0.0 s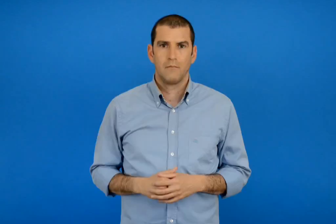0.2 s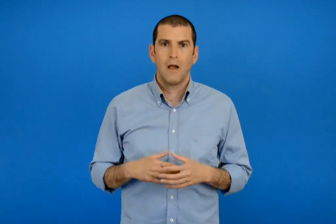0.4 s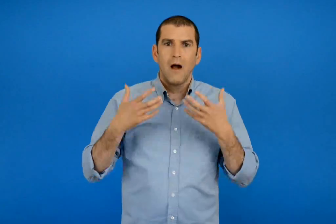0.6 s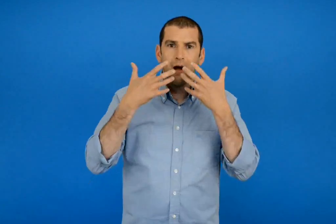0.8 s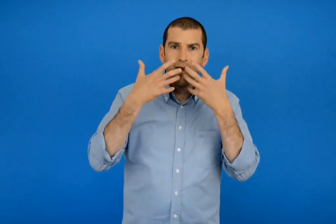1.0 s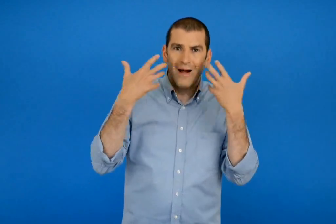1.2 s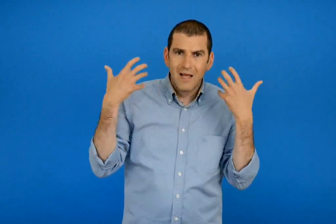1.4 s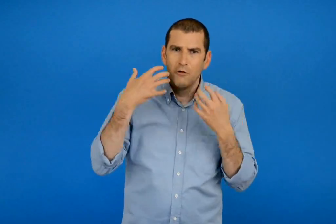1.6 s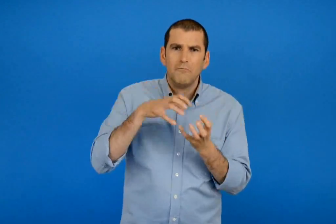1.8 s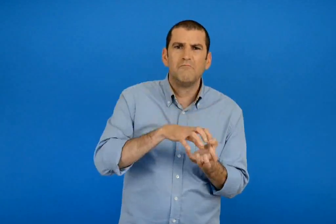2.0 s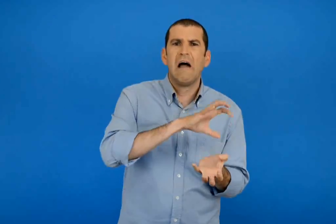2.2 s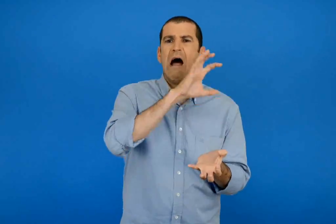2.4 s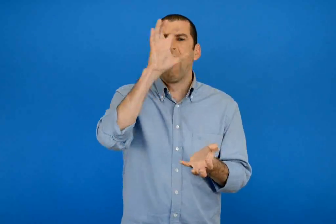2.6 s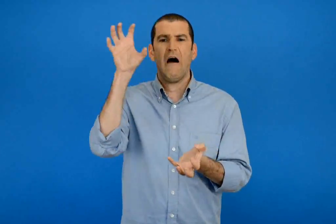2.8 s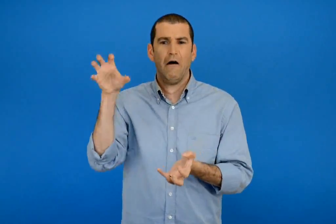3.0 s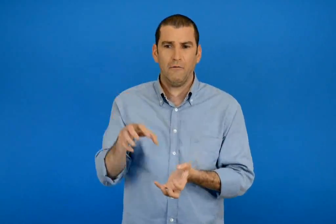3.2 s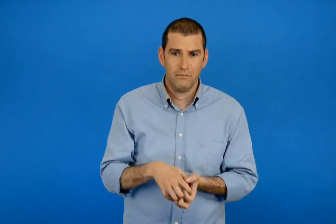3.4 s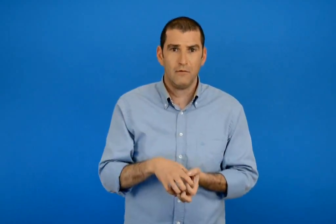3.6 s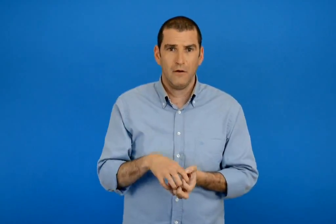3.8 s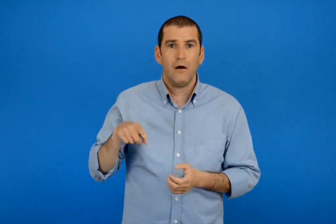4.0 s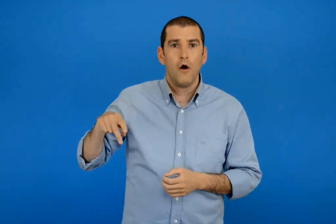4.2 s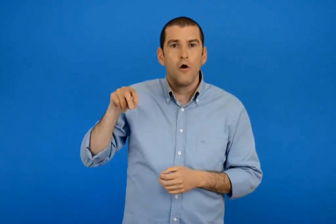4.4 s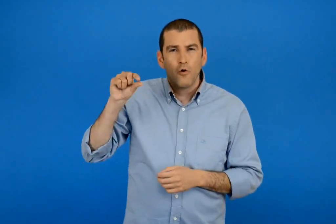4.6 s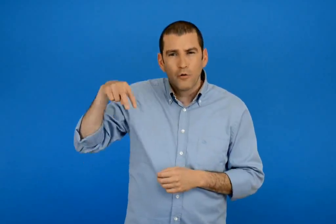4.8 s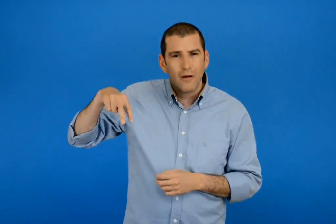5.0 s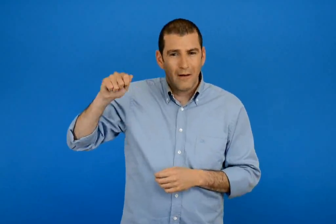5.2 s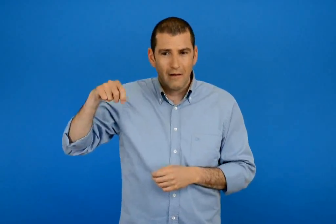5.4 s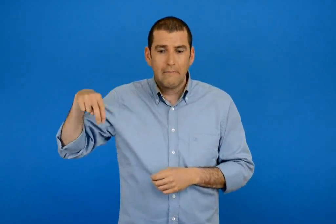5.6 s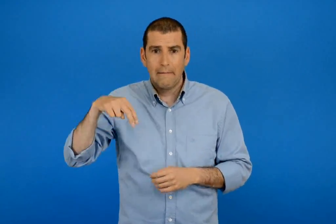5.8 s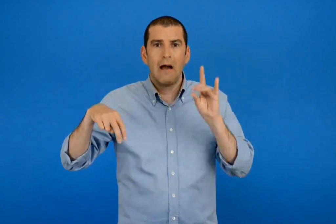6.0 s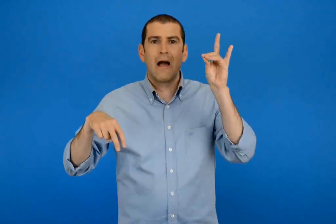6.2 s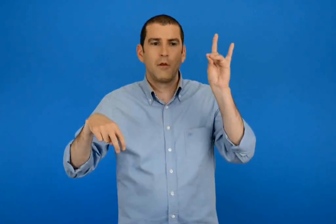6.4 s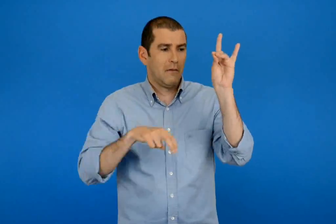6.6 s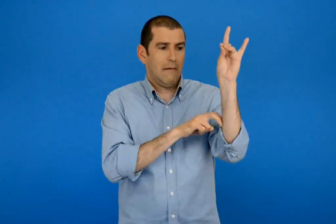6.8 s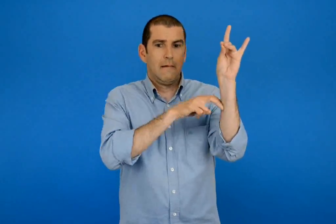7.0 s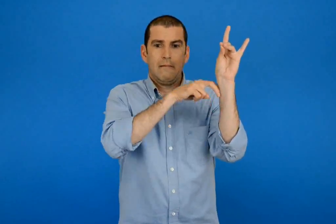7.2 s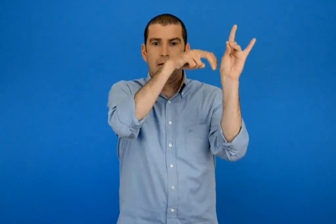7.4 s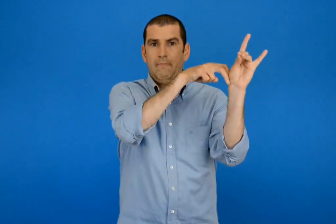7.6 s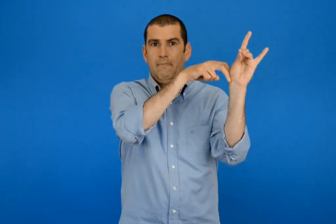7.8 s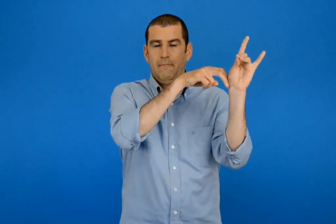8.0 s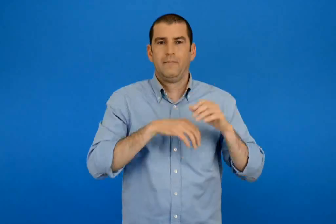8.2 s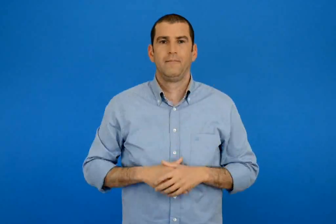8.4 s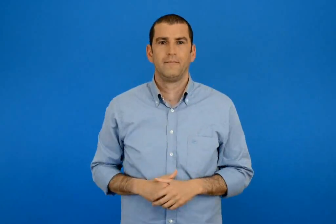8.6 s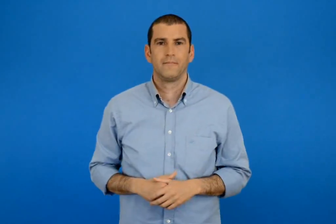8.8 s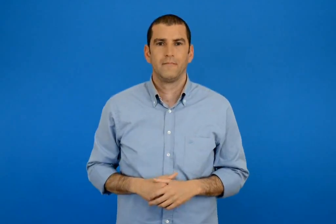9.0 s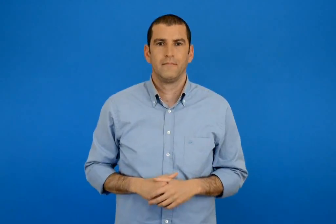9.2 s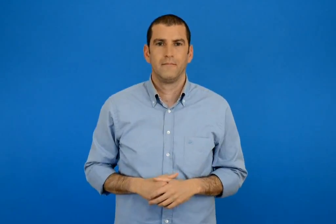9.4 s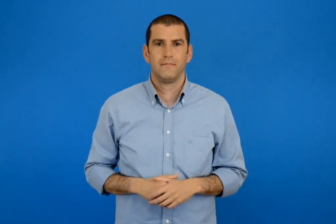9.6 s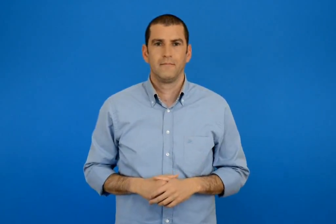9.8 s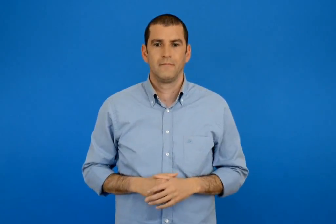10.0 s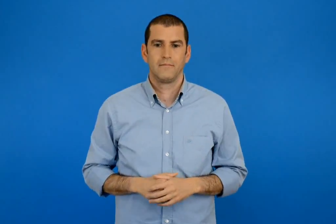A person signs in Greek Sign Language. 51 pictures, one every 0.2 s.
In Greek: ο λαλεων έβγαλε ένα βρυχηθμό μετα η νότα σκαρφάλωσε ψηλά στο λαιμό της καμηλοπάρδαλης
